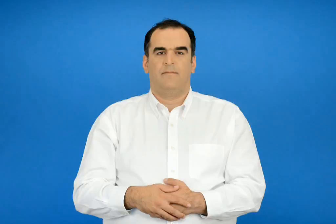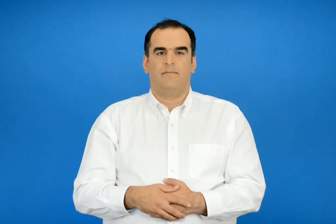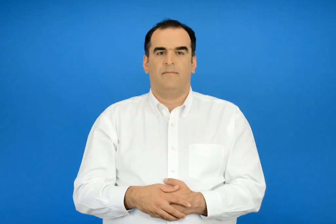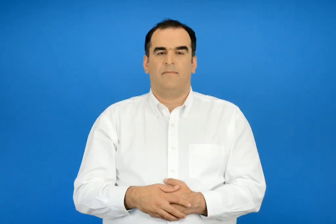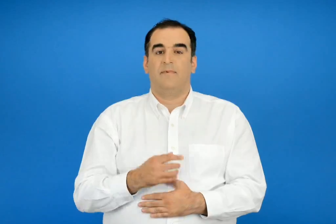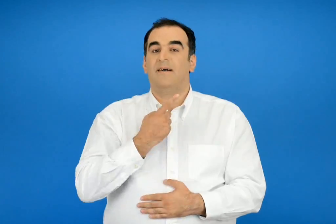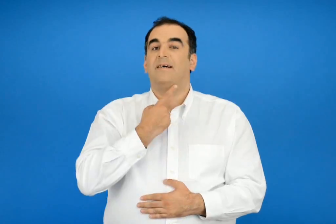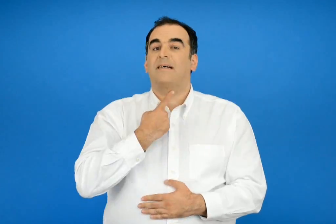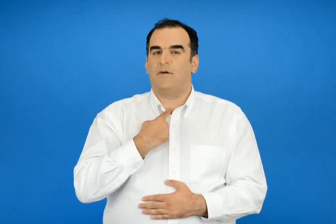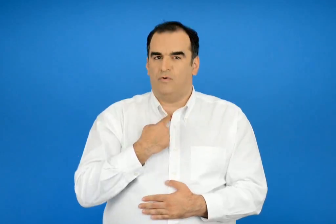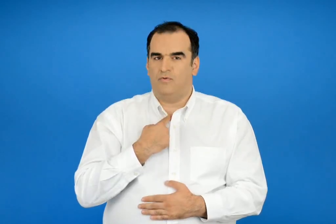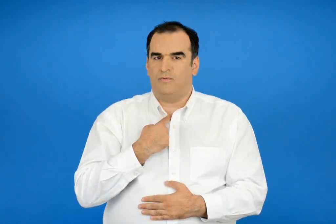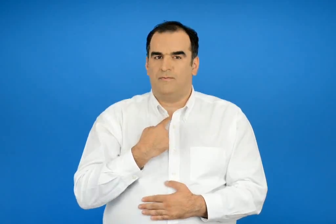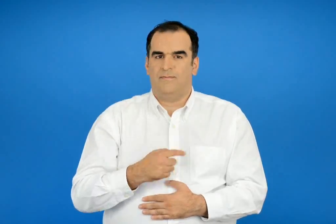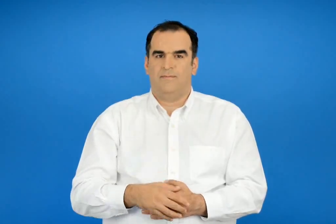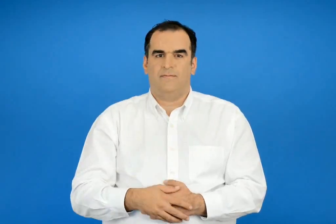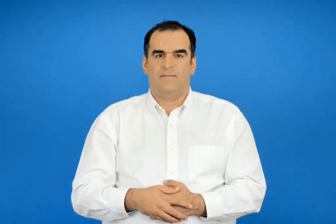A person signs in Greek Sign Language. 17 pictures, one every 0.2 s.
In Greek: γλυκός
